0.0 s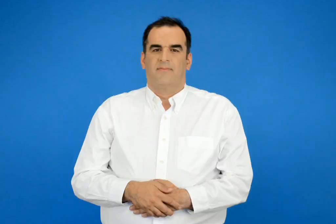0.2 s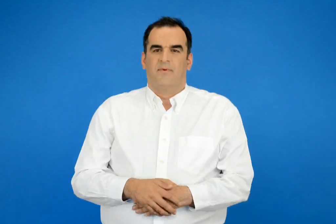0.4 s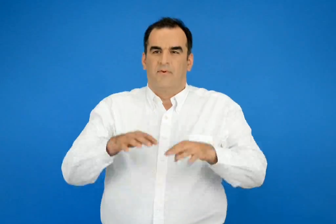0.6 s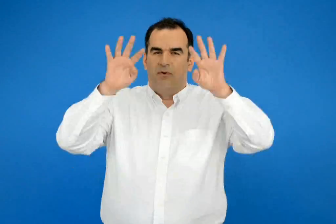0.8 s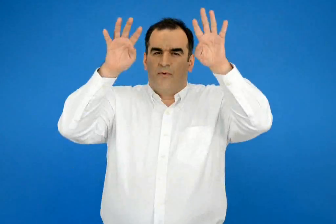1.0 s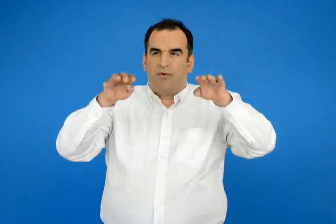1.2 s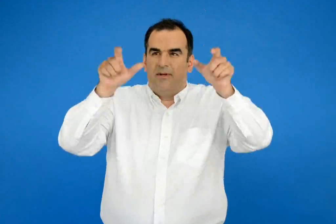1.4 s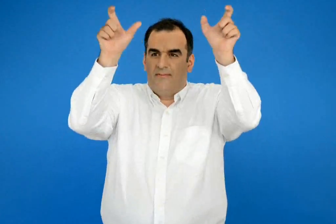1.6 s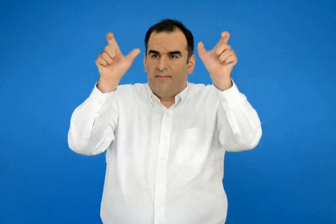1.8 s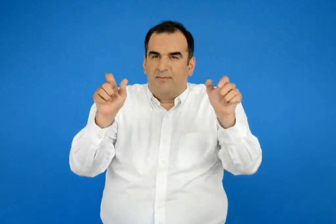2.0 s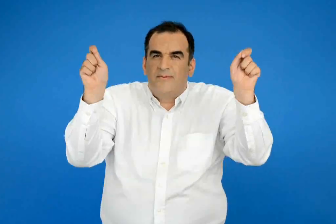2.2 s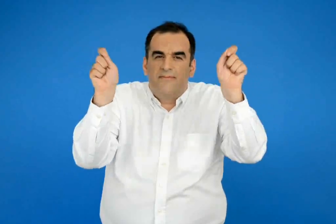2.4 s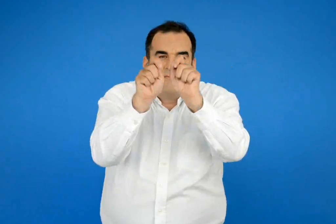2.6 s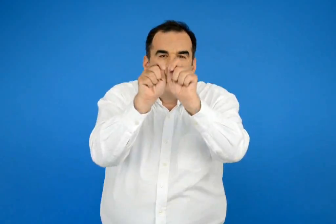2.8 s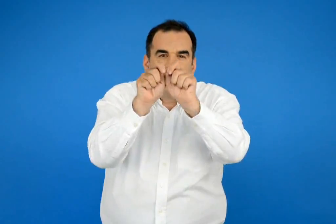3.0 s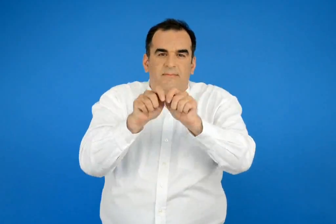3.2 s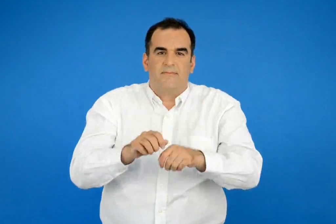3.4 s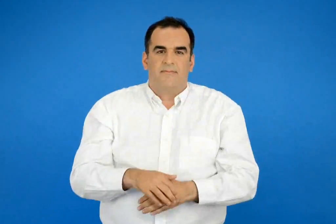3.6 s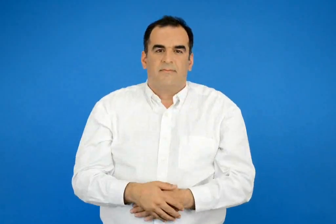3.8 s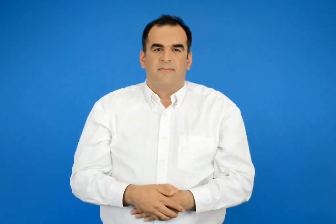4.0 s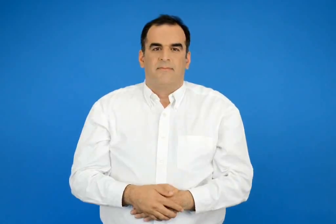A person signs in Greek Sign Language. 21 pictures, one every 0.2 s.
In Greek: κουρτινάκια
